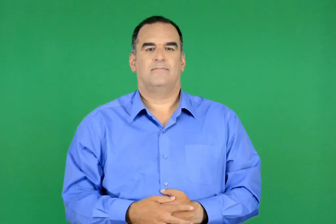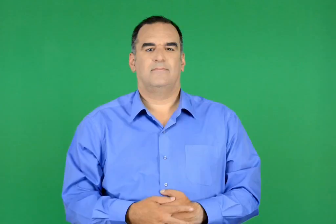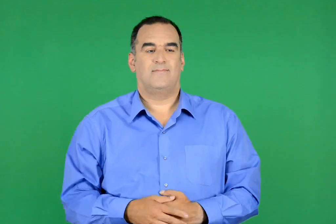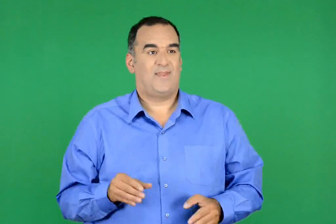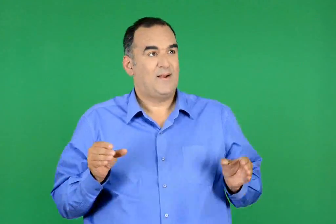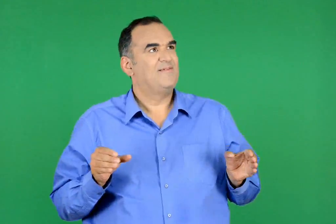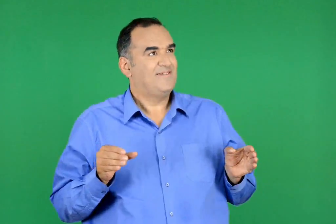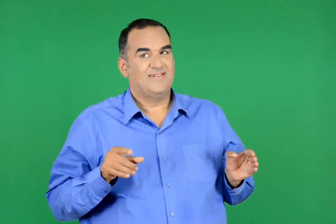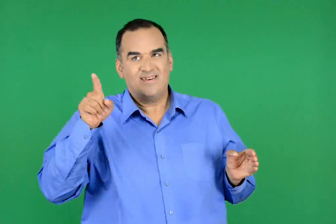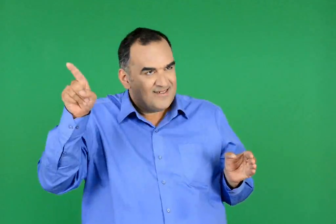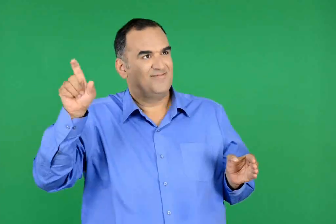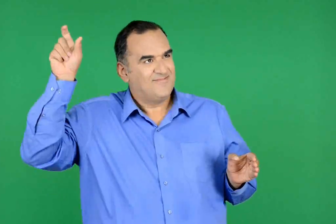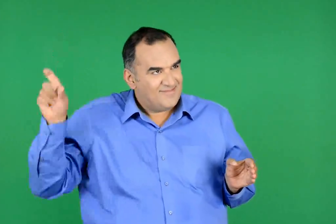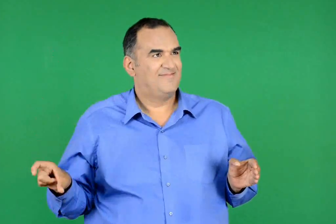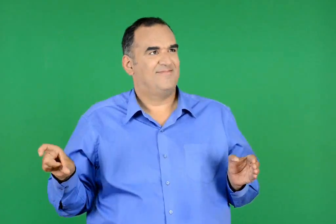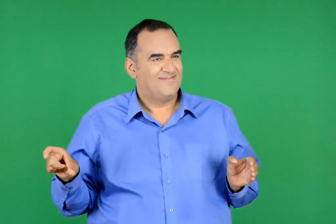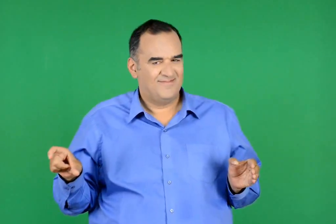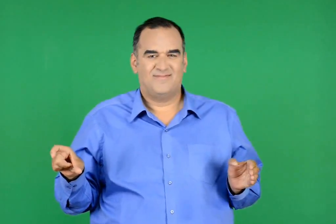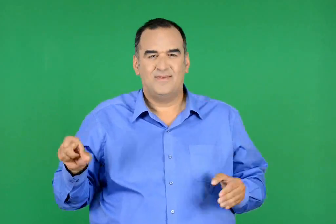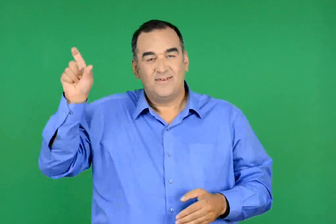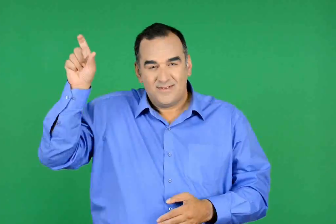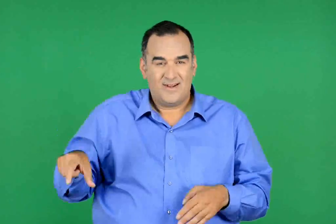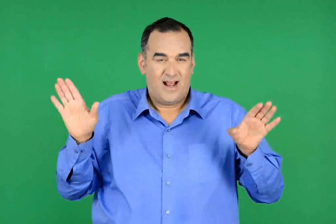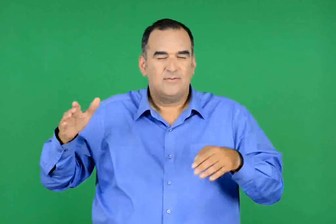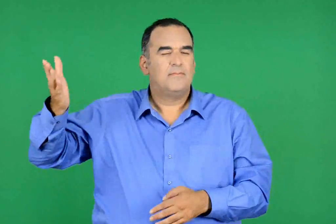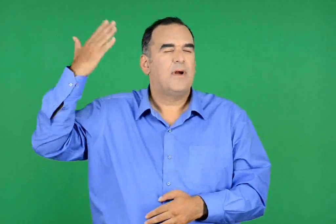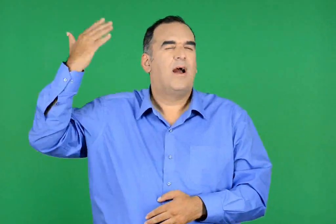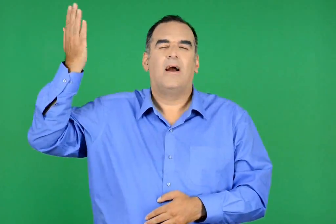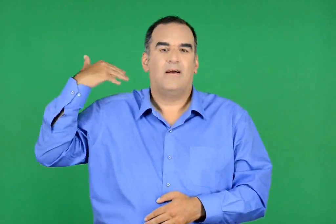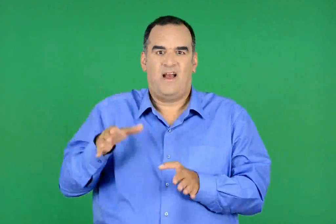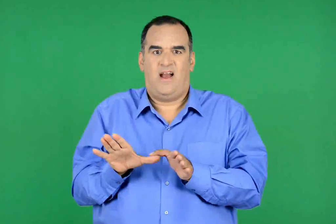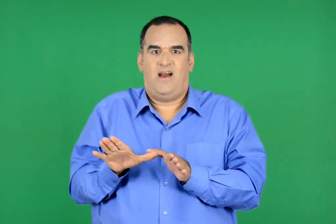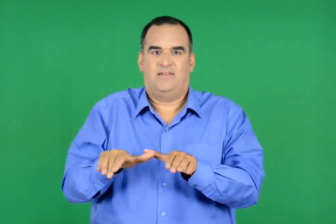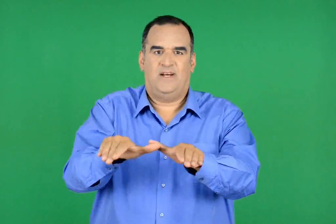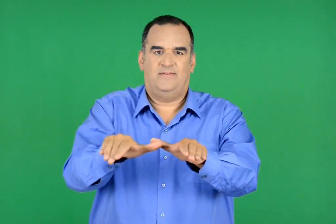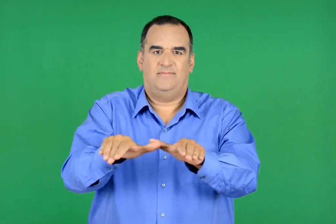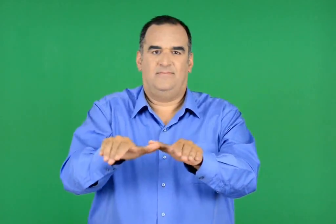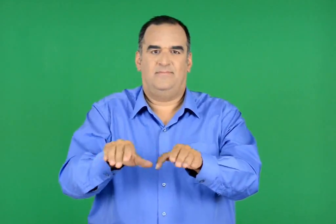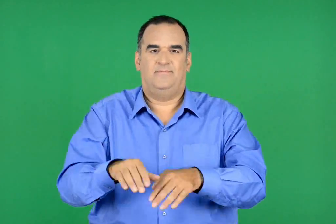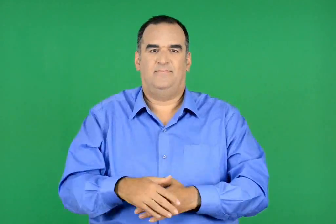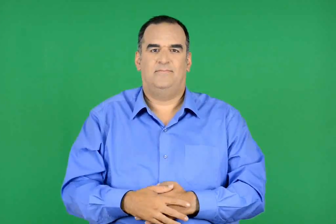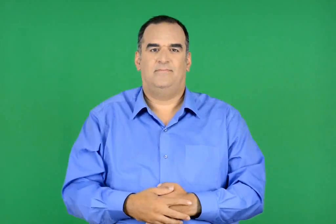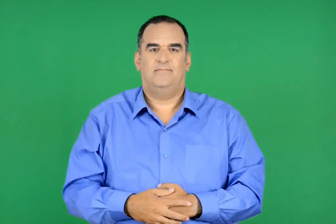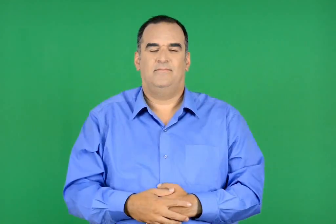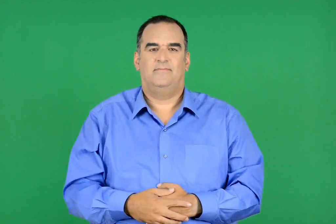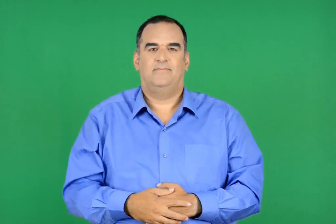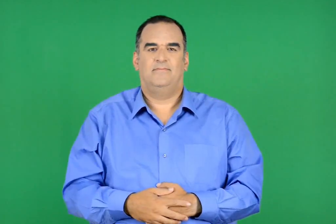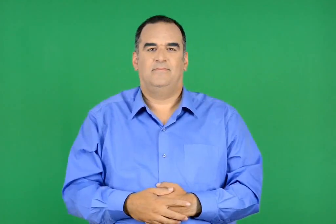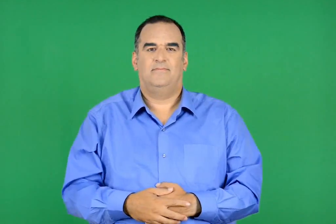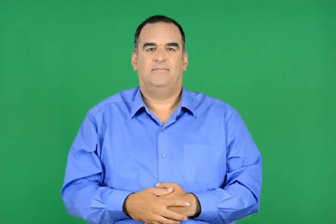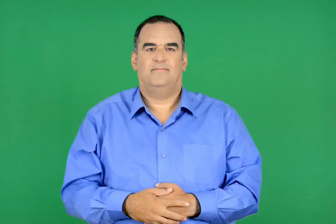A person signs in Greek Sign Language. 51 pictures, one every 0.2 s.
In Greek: αυτός είναι , πράγματι , µου το επιβεβαίωσε ο άλφι. ο κύριος άγγελος , την εποχή του ήταν άντζελµαν
